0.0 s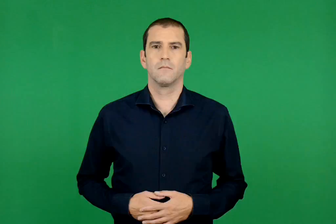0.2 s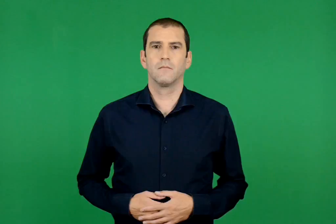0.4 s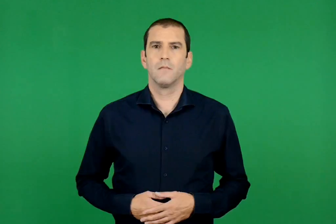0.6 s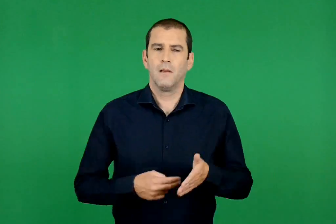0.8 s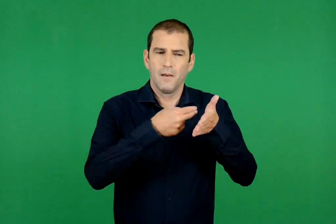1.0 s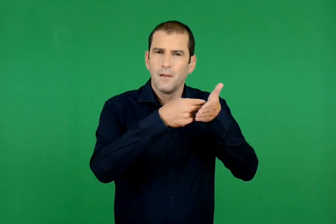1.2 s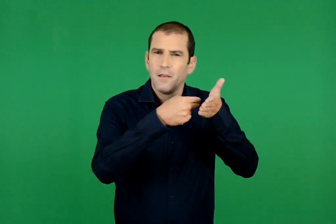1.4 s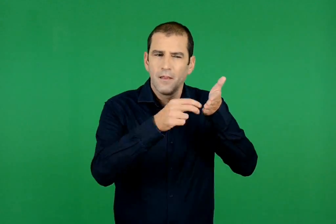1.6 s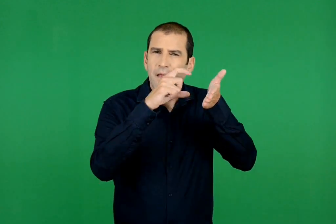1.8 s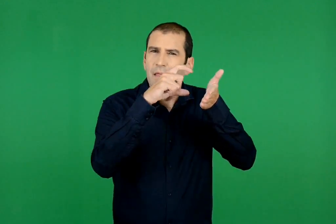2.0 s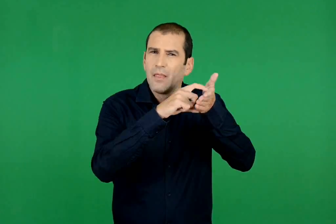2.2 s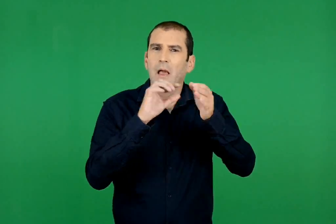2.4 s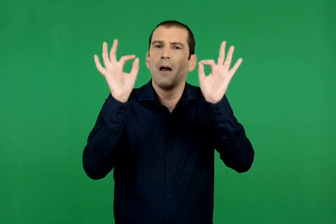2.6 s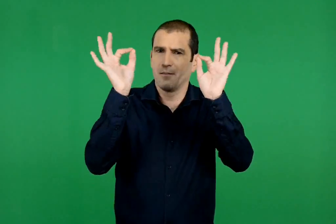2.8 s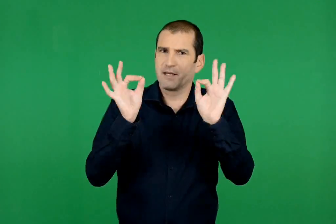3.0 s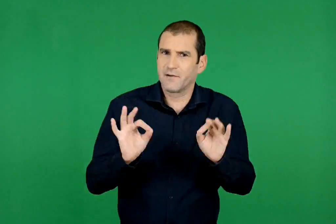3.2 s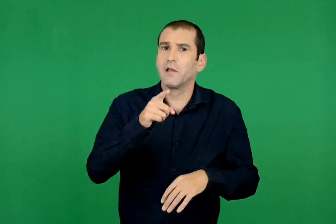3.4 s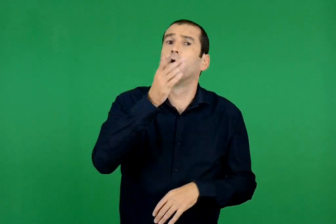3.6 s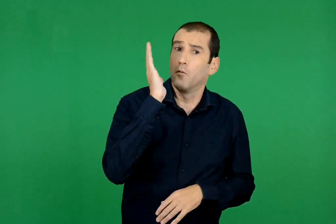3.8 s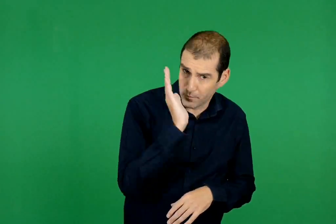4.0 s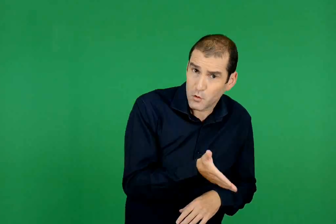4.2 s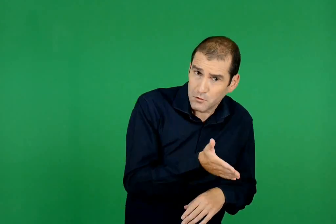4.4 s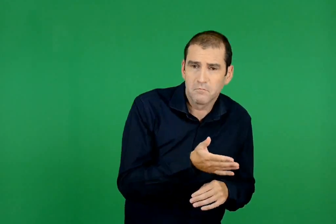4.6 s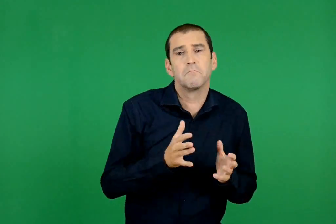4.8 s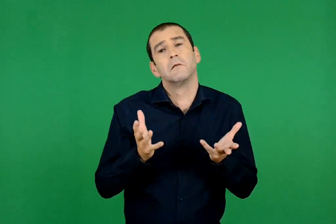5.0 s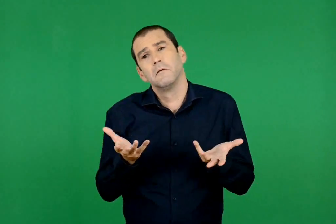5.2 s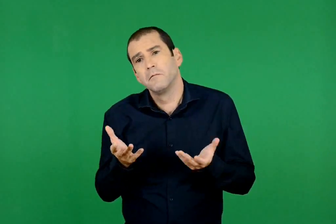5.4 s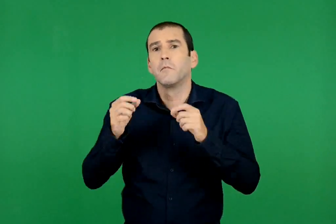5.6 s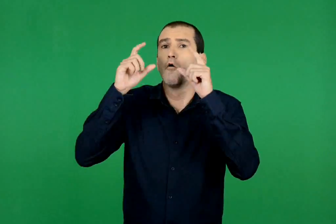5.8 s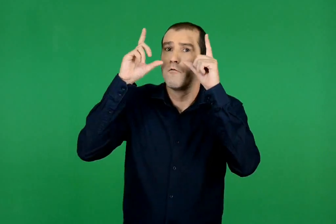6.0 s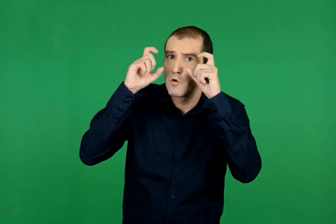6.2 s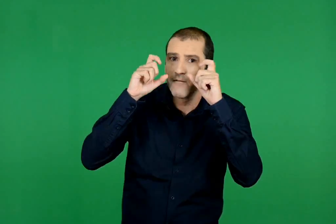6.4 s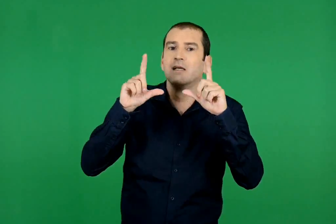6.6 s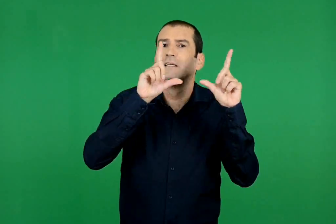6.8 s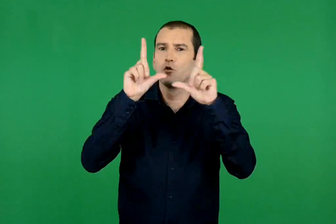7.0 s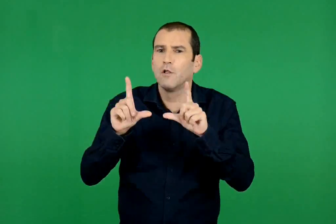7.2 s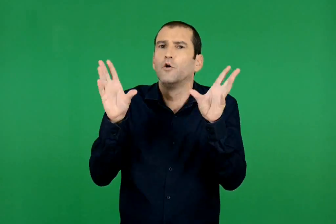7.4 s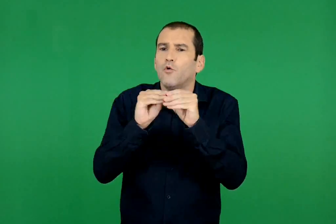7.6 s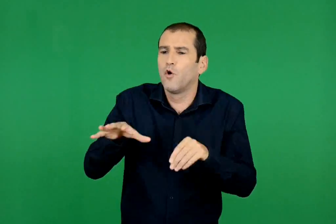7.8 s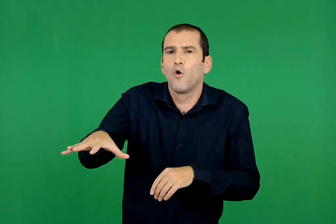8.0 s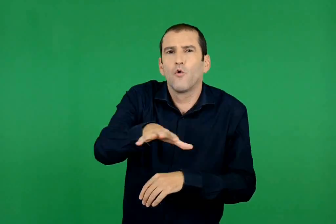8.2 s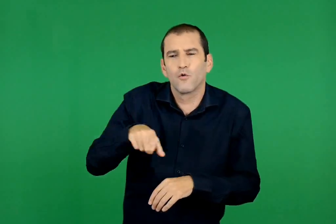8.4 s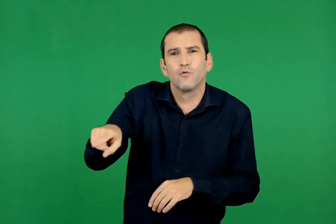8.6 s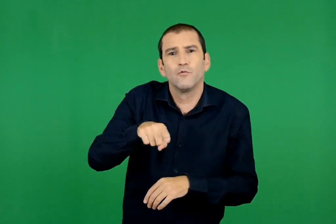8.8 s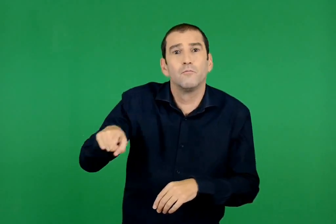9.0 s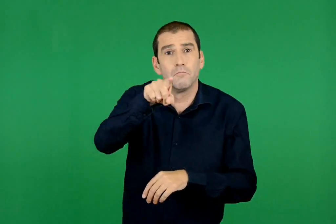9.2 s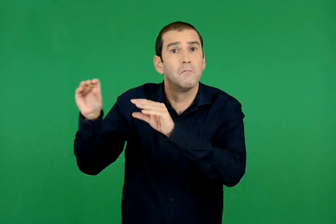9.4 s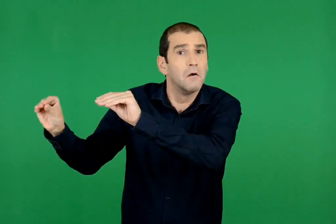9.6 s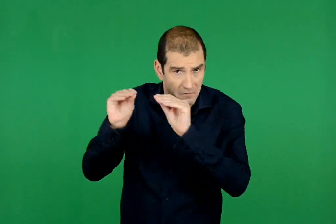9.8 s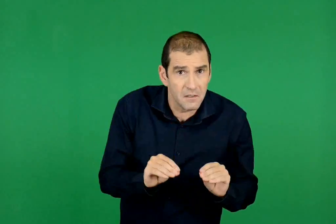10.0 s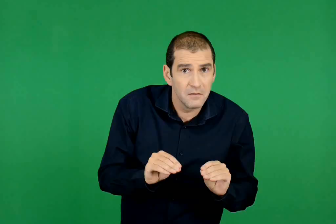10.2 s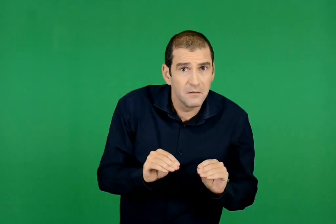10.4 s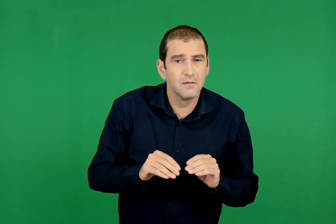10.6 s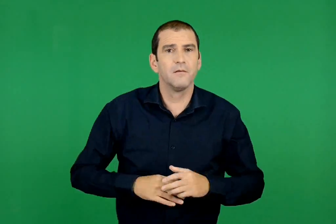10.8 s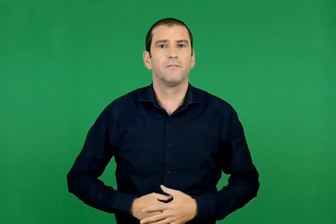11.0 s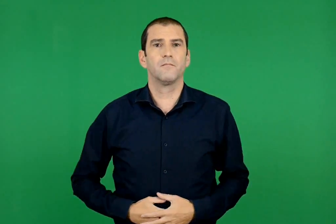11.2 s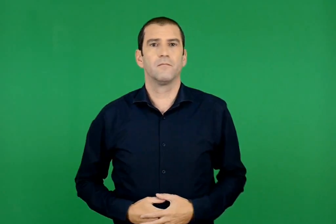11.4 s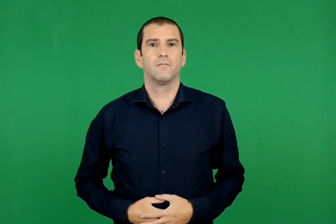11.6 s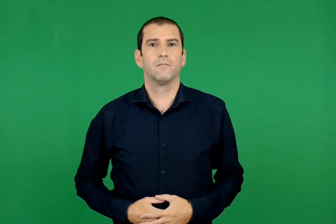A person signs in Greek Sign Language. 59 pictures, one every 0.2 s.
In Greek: μπορείς να τα περιγράψεις σε λίγες γραμμές ή να φέρεις φωτογραφίες , εικόνες κτλ. για τους χώρους αυτούς ;
